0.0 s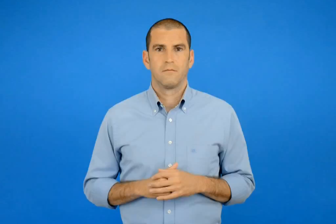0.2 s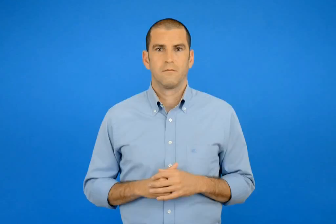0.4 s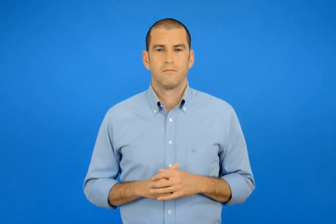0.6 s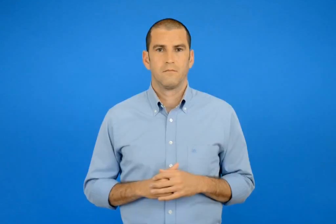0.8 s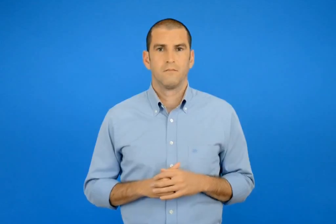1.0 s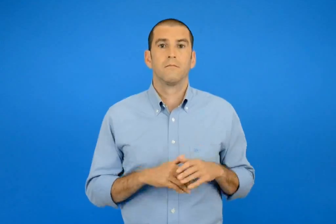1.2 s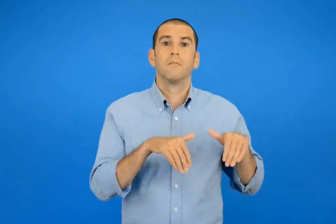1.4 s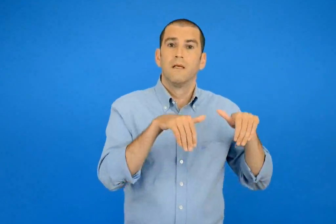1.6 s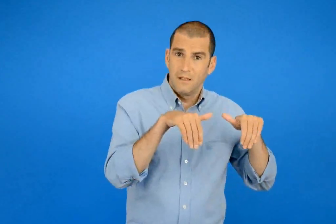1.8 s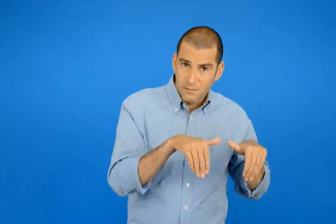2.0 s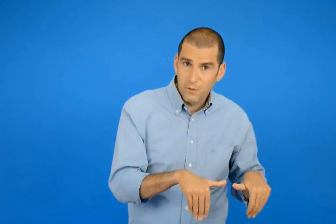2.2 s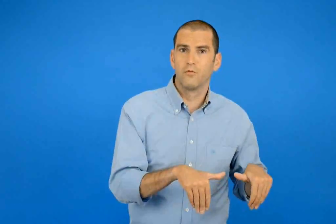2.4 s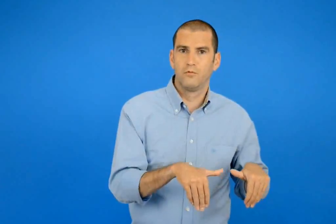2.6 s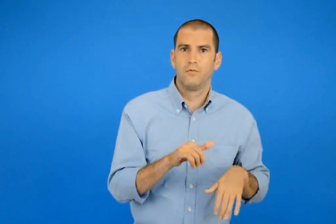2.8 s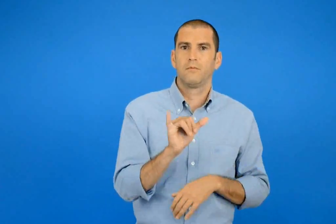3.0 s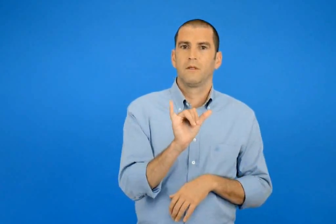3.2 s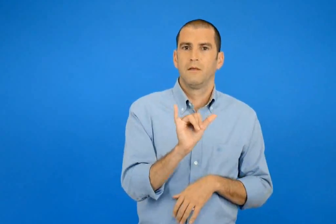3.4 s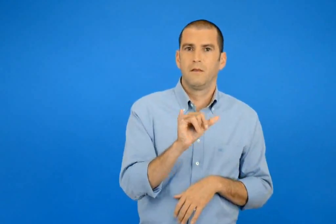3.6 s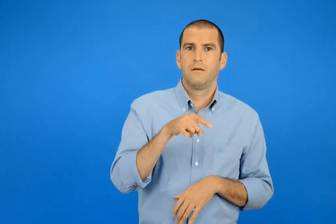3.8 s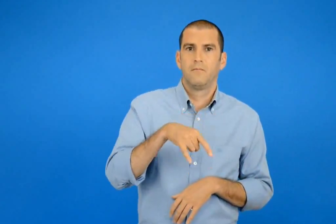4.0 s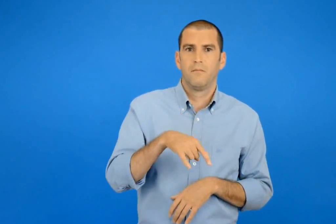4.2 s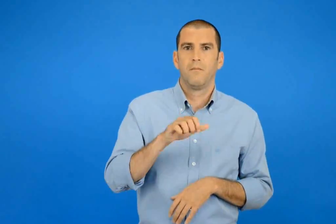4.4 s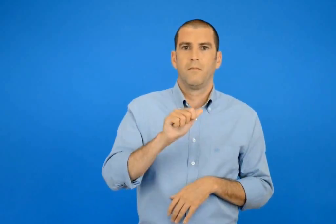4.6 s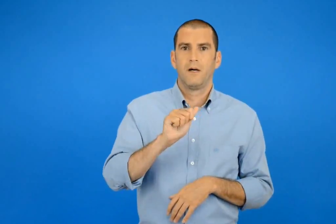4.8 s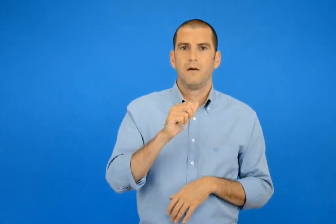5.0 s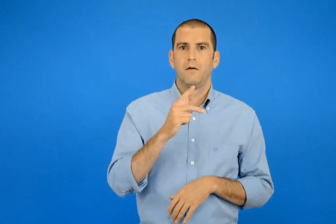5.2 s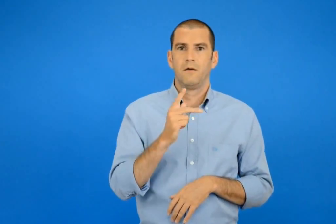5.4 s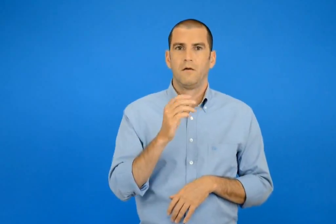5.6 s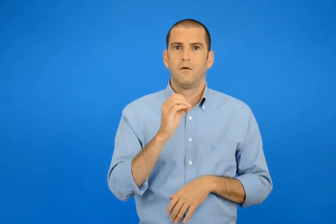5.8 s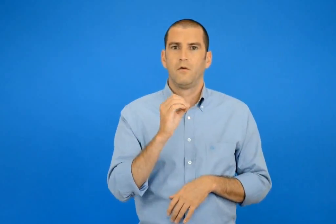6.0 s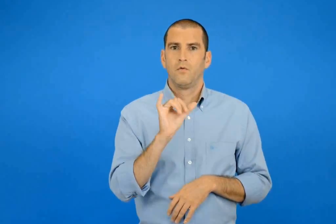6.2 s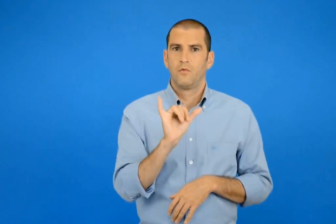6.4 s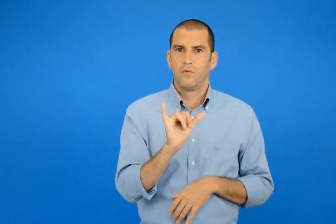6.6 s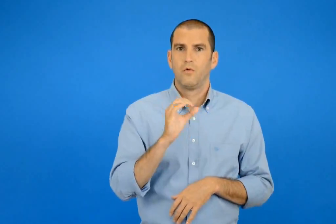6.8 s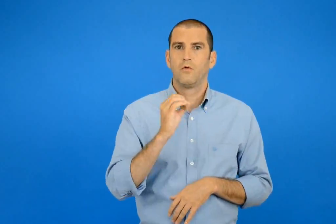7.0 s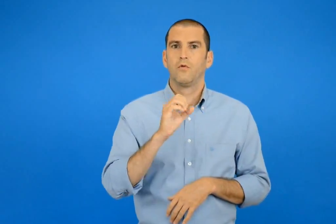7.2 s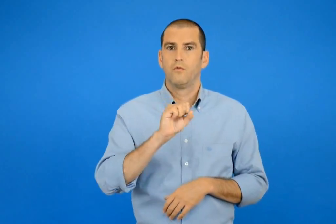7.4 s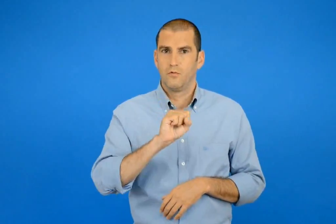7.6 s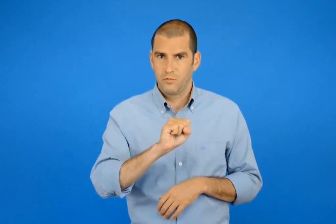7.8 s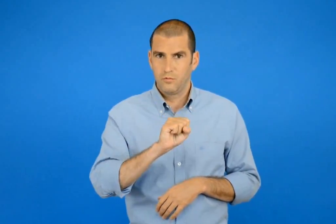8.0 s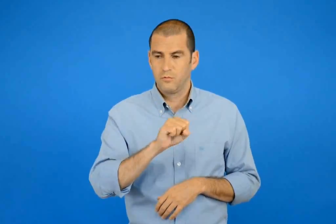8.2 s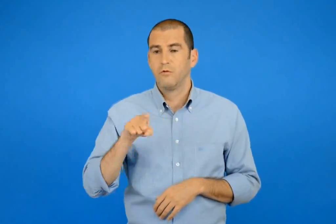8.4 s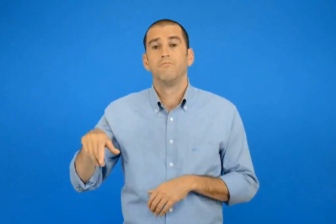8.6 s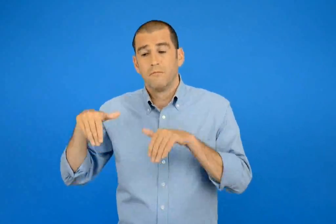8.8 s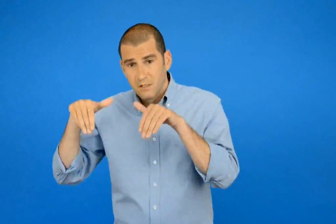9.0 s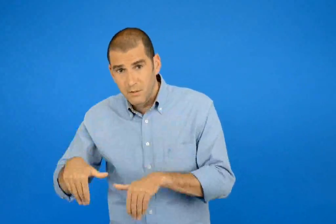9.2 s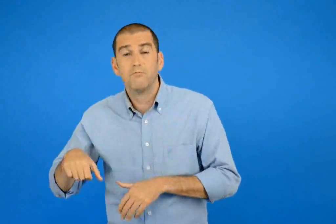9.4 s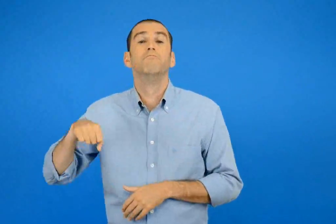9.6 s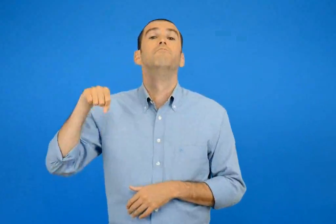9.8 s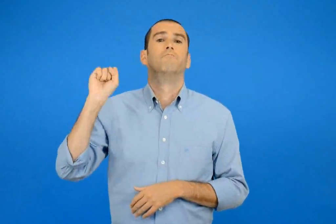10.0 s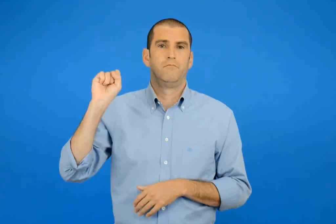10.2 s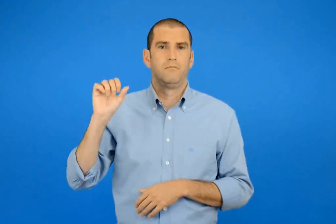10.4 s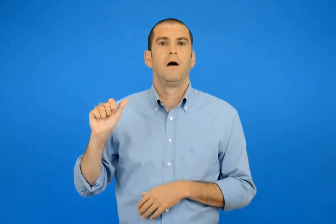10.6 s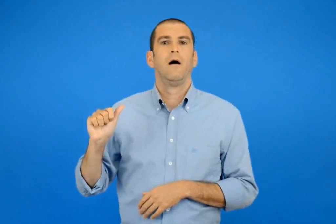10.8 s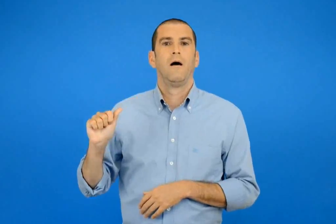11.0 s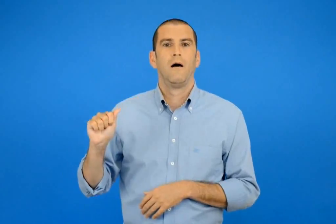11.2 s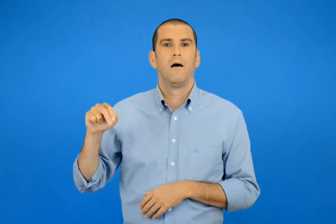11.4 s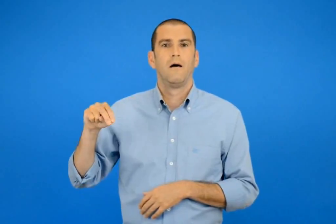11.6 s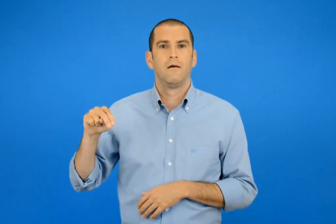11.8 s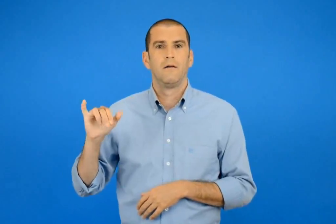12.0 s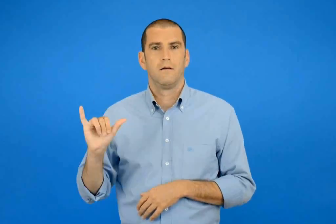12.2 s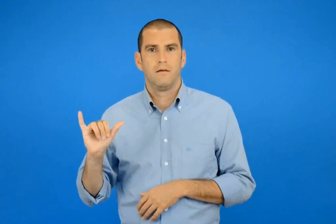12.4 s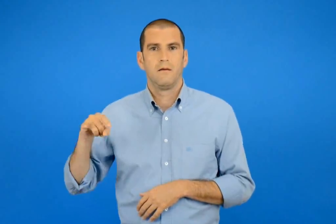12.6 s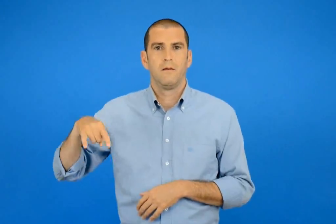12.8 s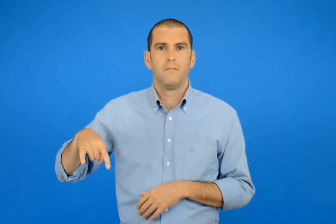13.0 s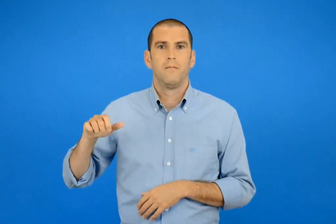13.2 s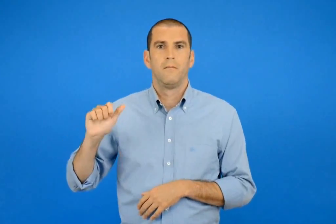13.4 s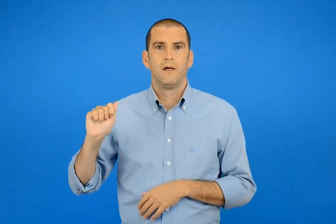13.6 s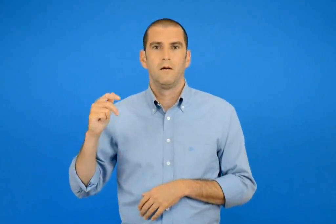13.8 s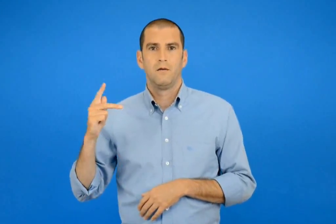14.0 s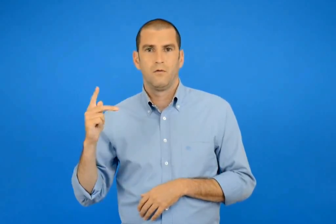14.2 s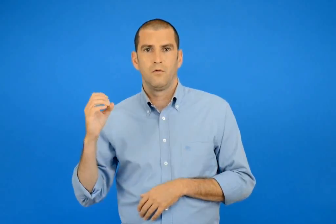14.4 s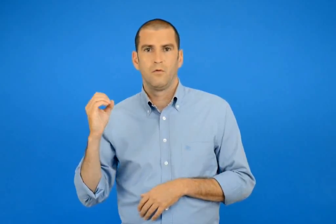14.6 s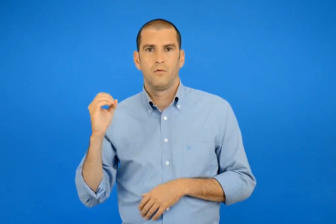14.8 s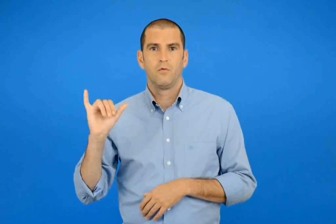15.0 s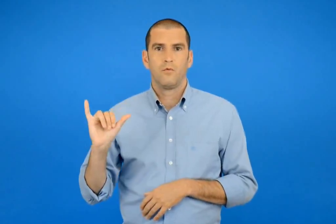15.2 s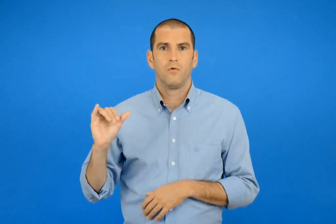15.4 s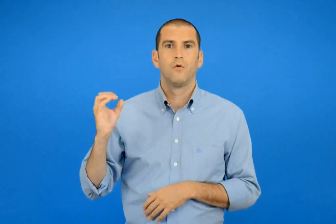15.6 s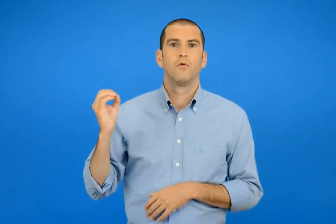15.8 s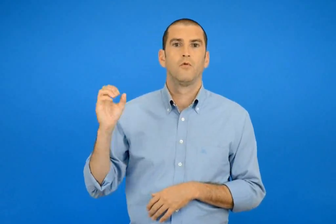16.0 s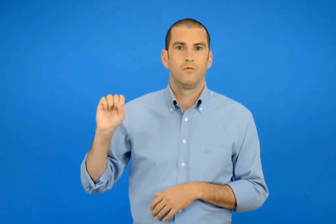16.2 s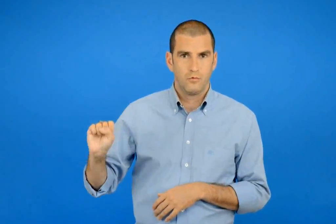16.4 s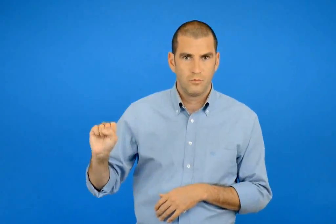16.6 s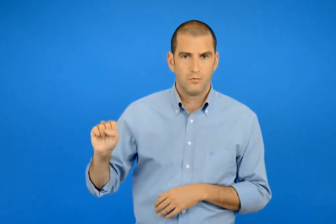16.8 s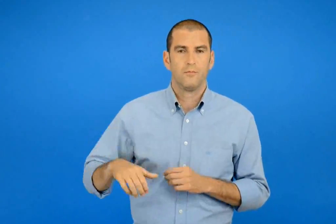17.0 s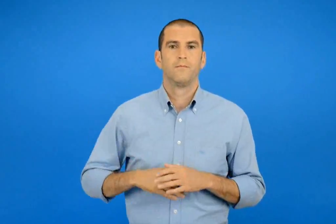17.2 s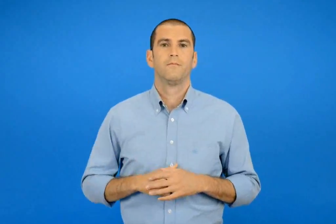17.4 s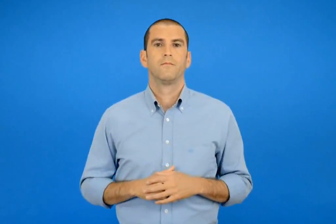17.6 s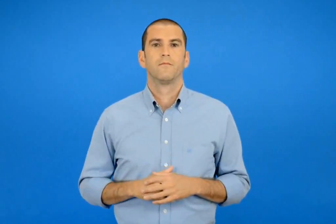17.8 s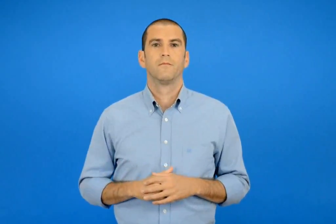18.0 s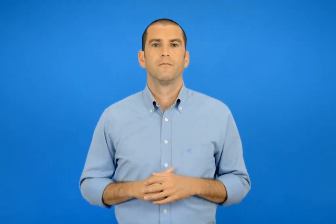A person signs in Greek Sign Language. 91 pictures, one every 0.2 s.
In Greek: υπάκουος ανυπάκουος
